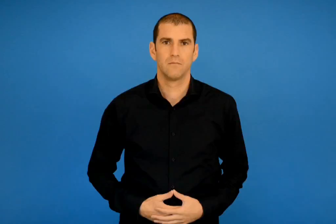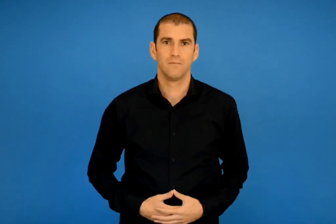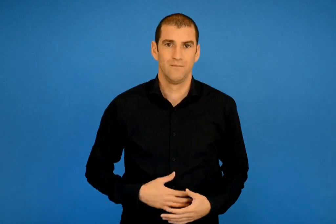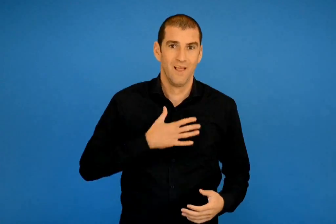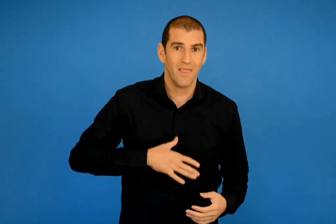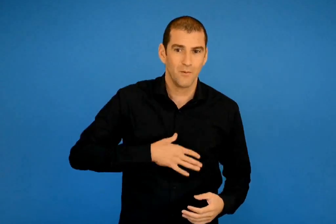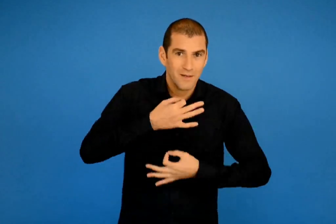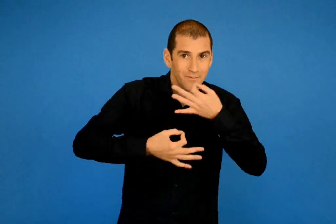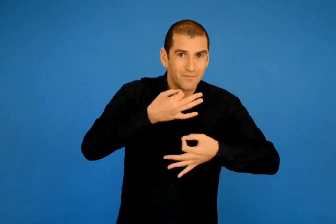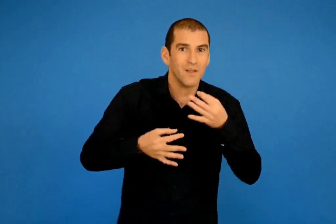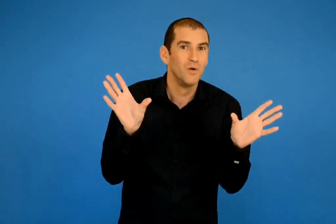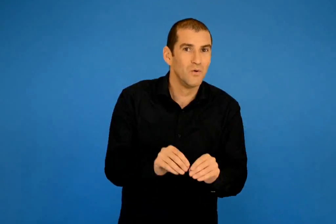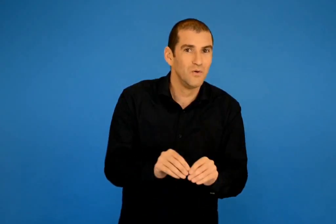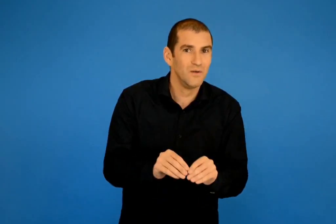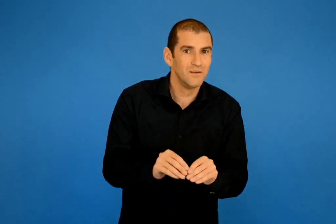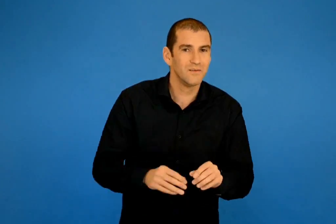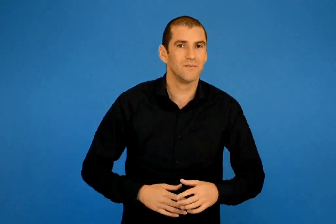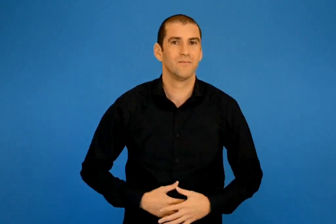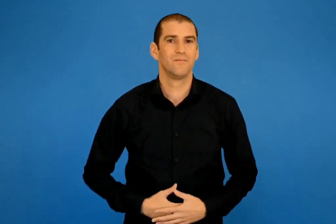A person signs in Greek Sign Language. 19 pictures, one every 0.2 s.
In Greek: θέλουμε να σου πούμε ότι
